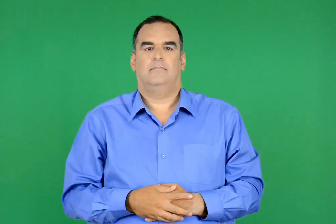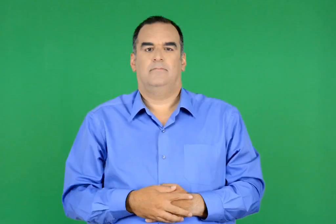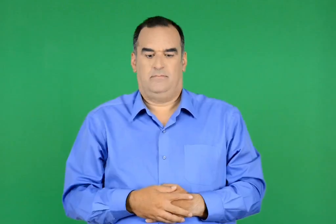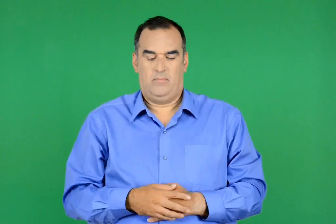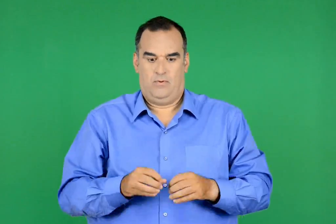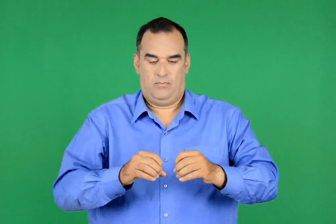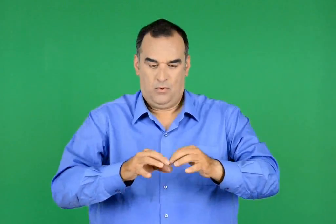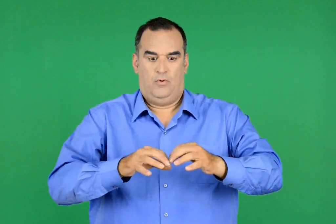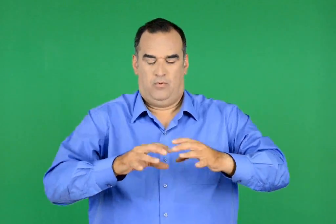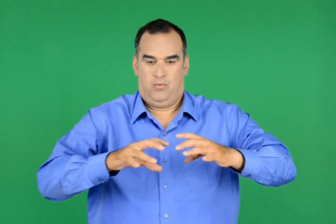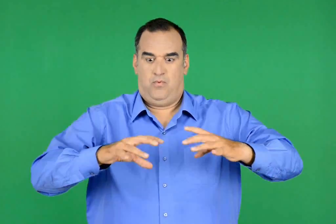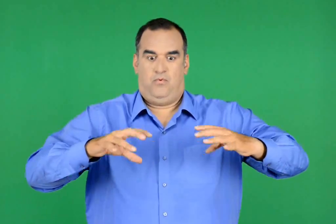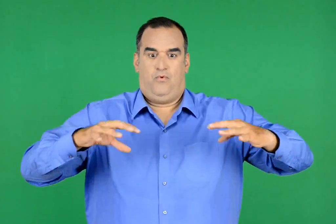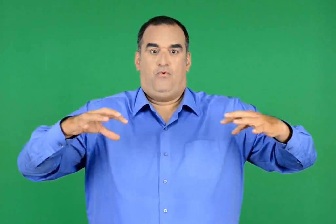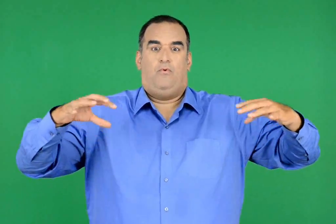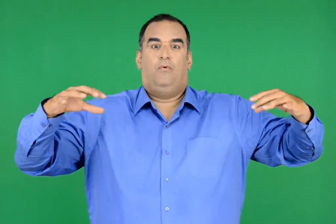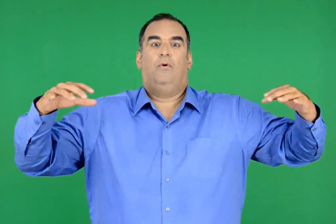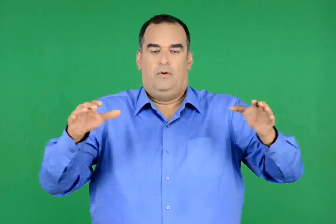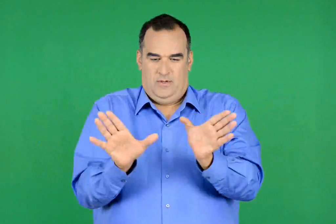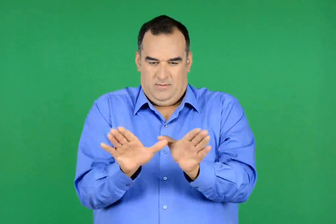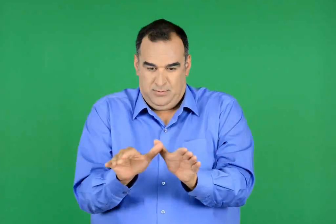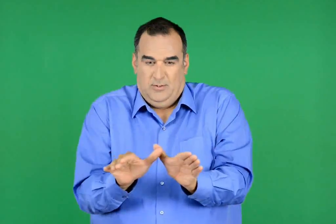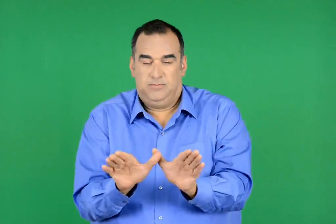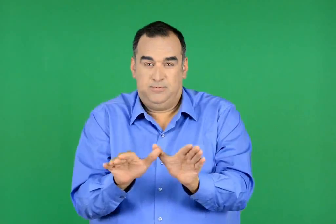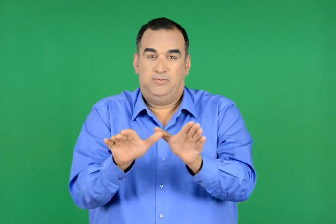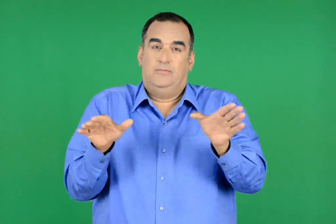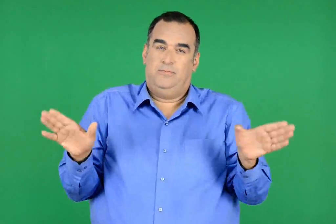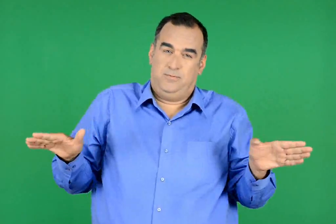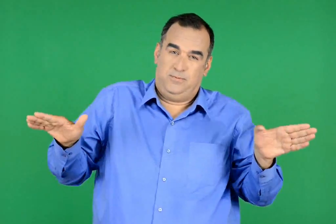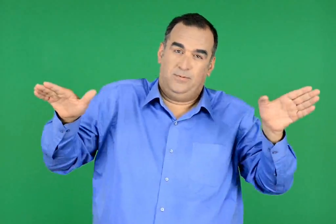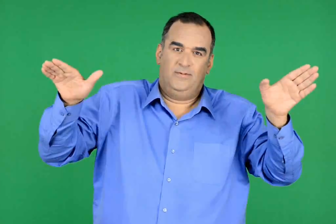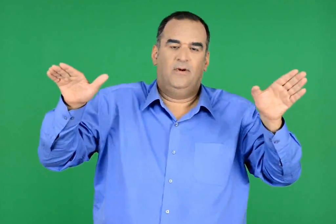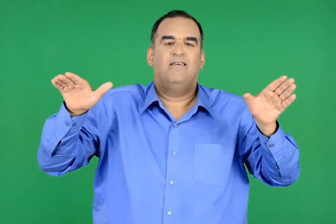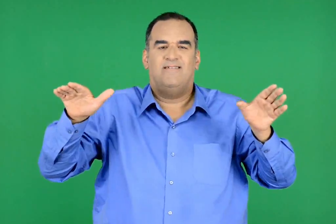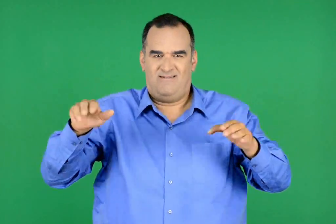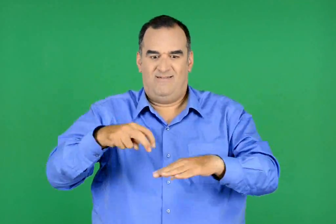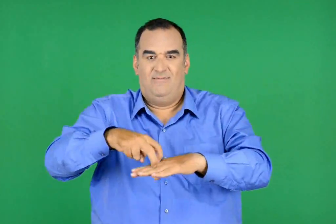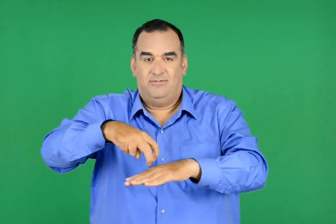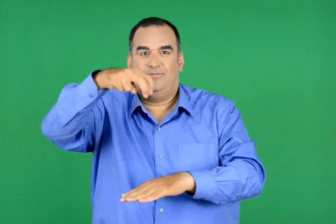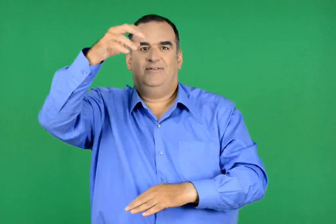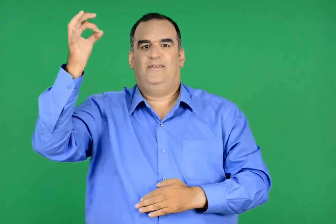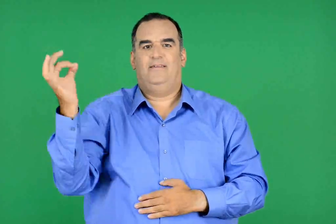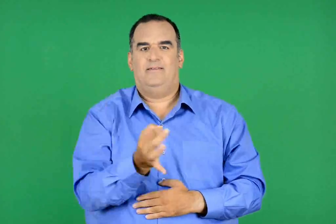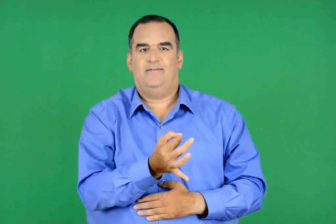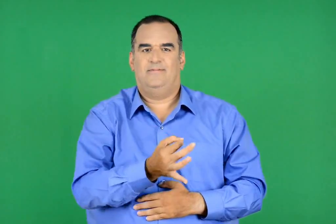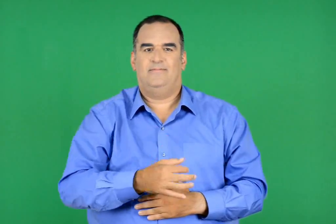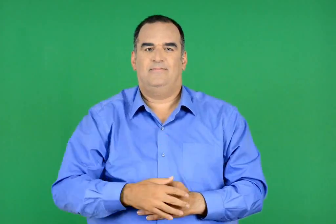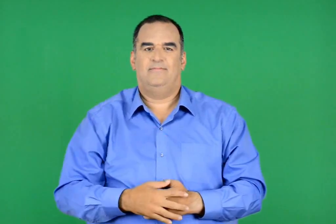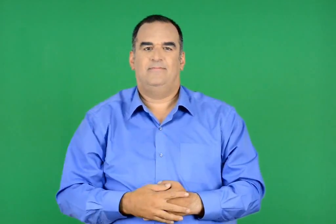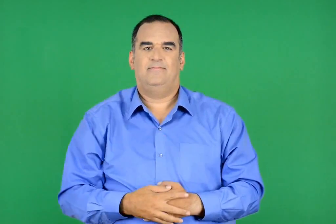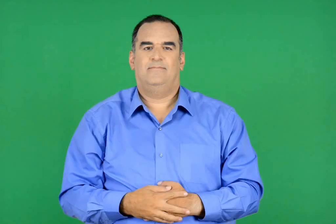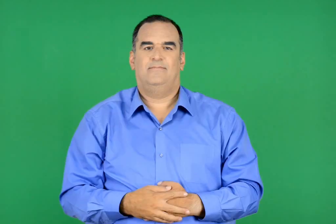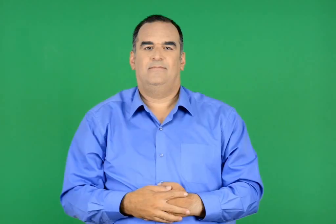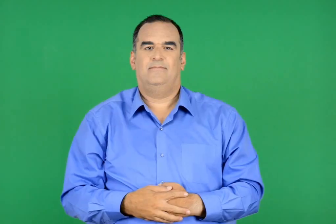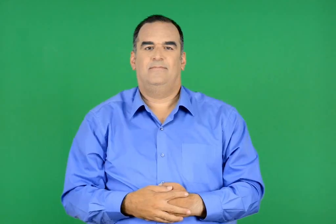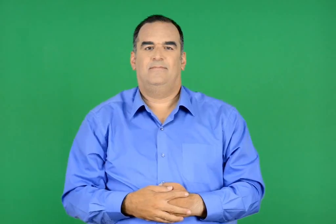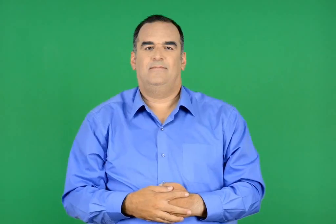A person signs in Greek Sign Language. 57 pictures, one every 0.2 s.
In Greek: ο άντζελµαν ξεδίπλωσε τα φτερά του και σηκώθηκε ψηλά στον αέρα µέσα σε ένα µεγαλειώδες σύννεφο καπνού. τέλεια απογείωση
